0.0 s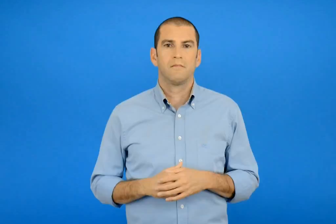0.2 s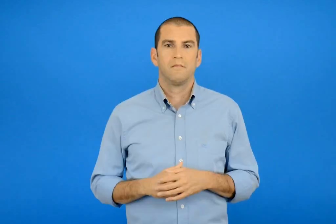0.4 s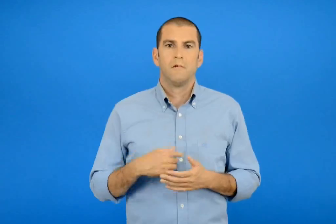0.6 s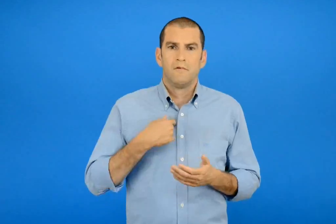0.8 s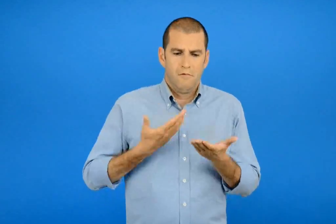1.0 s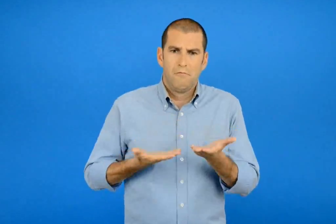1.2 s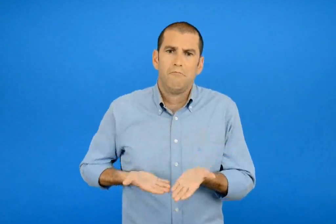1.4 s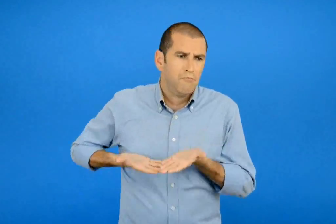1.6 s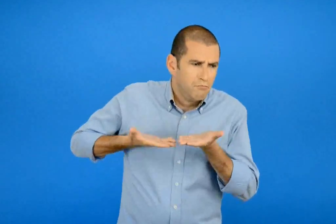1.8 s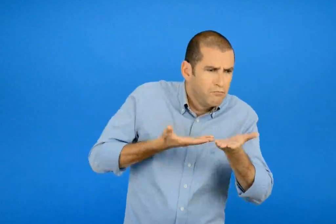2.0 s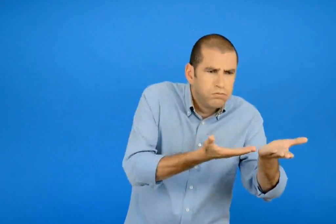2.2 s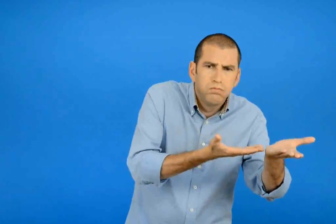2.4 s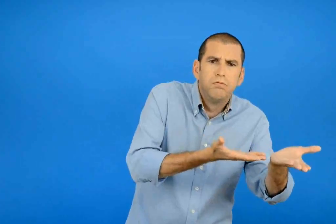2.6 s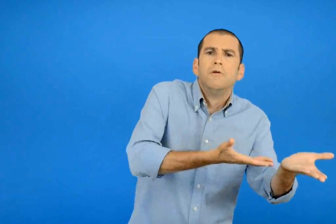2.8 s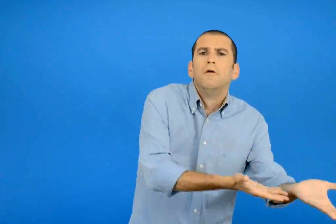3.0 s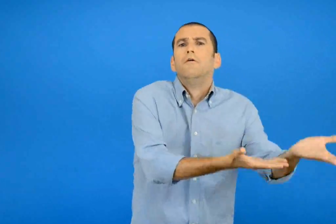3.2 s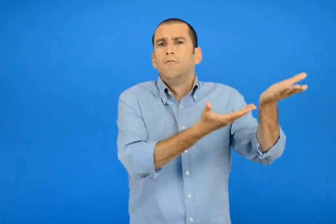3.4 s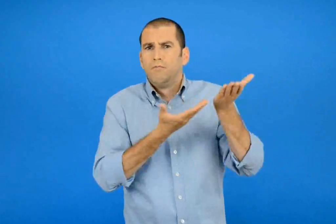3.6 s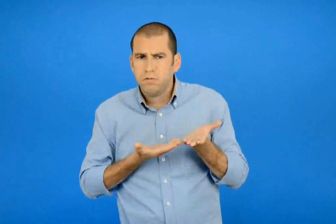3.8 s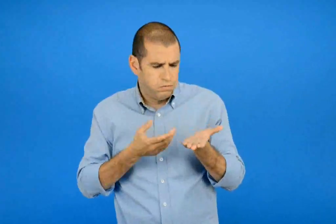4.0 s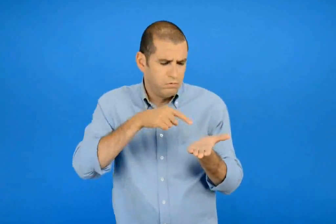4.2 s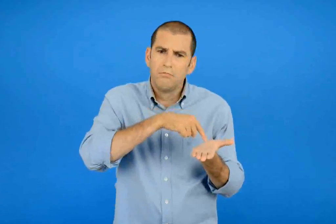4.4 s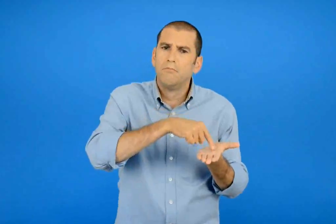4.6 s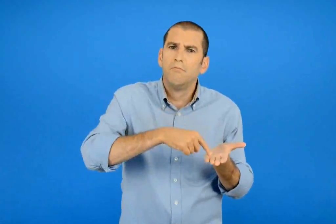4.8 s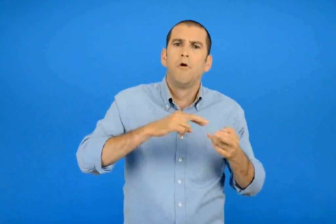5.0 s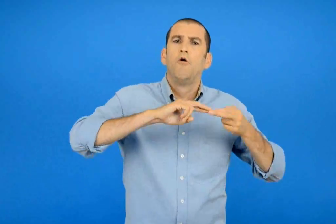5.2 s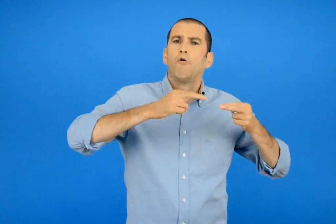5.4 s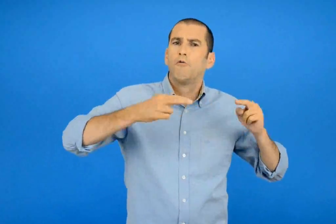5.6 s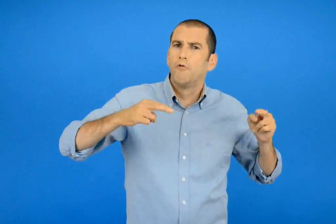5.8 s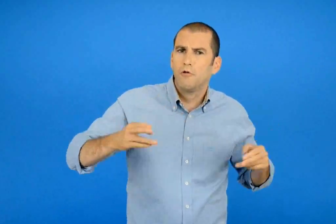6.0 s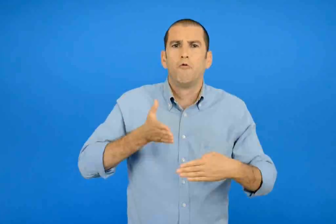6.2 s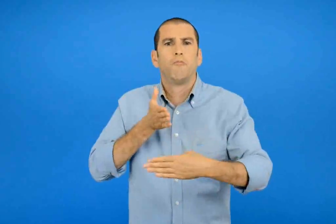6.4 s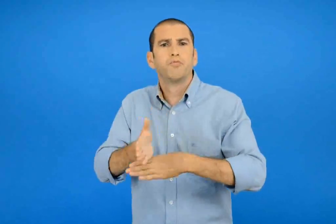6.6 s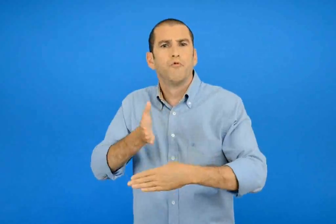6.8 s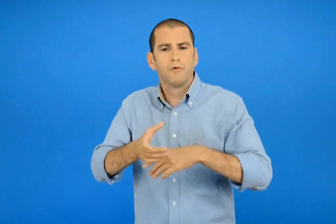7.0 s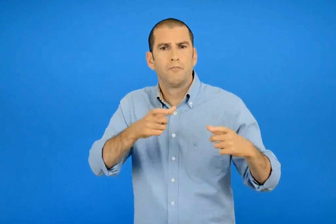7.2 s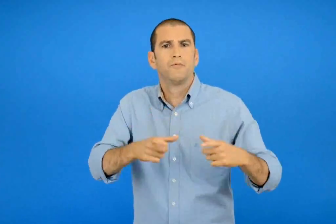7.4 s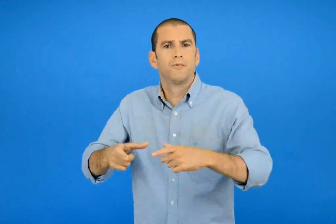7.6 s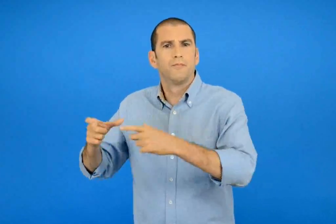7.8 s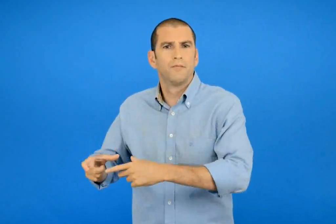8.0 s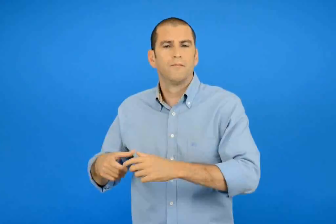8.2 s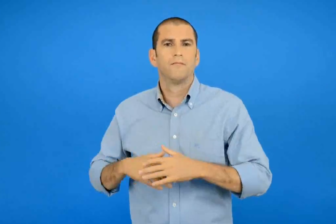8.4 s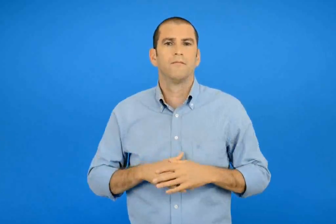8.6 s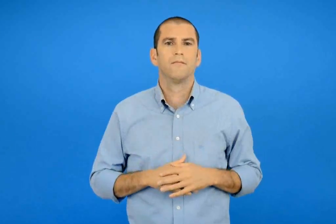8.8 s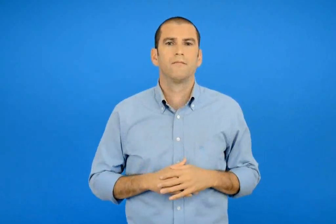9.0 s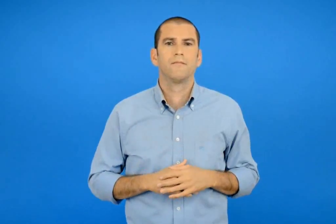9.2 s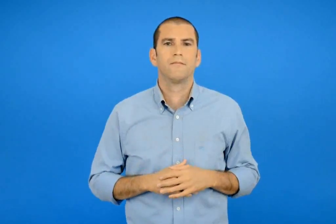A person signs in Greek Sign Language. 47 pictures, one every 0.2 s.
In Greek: μια βάζω μια βγάζω κουλούρια ψωμιά
